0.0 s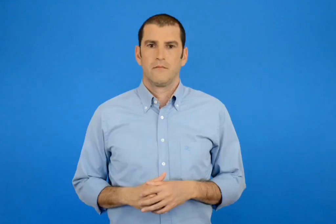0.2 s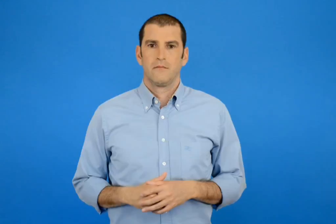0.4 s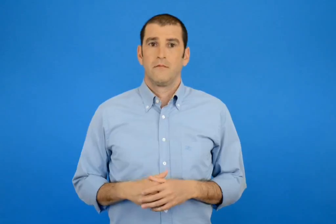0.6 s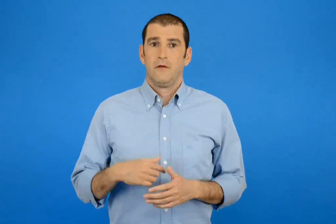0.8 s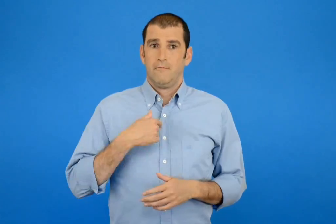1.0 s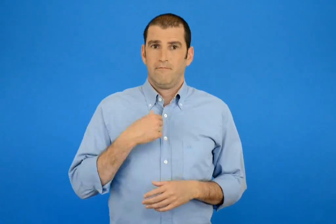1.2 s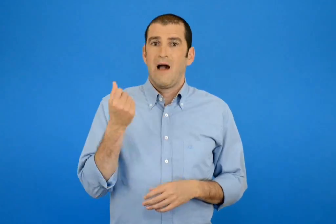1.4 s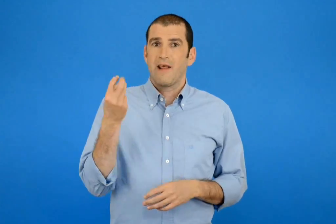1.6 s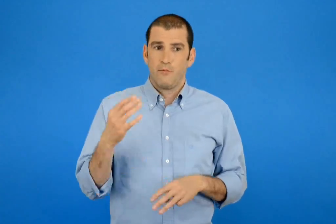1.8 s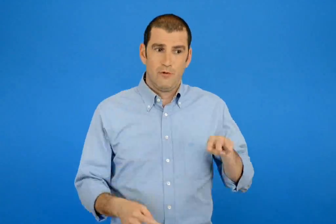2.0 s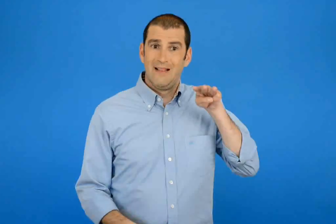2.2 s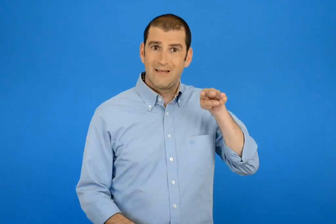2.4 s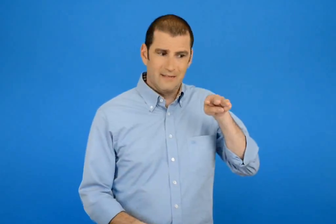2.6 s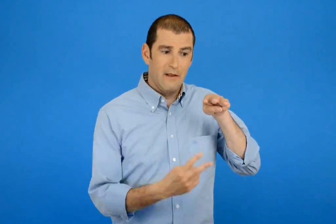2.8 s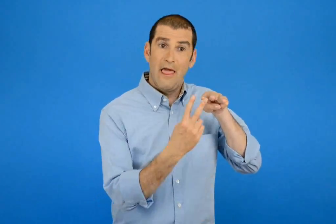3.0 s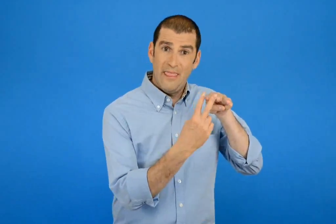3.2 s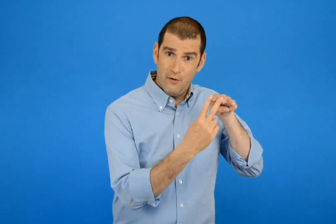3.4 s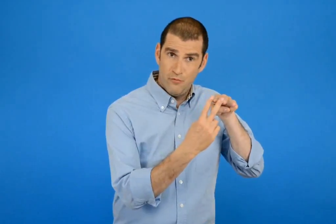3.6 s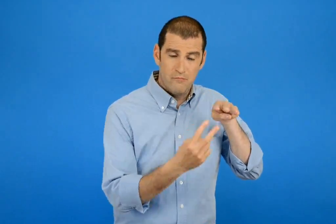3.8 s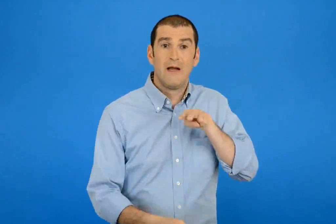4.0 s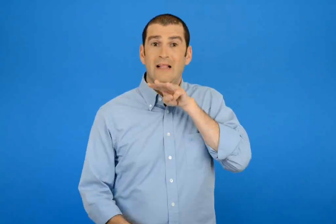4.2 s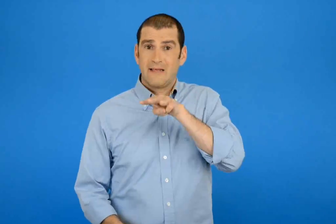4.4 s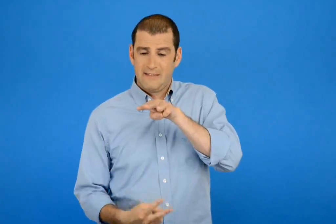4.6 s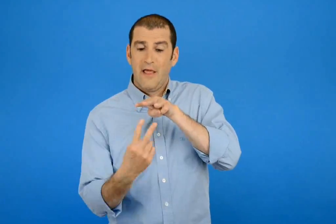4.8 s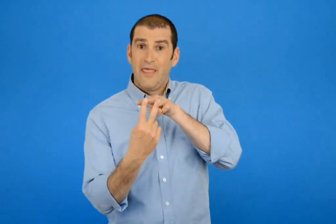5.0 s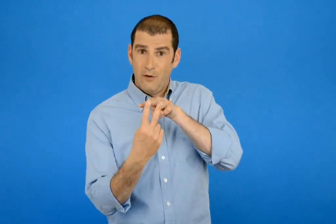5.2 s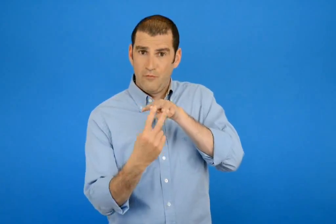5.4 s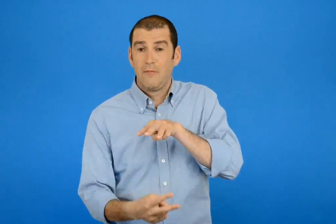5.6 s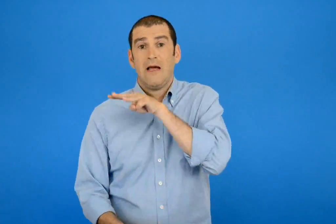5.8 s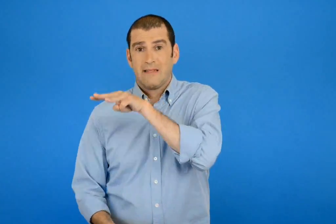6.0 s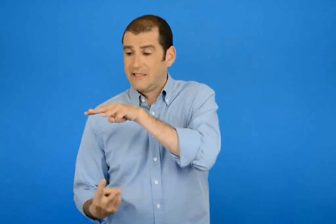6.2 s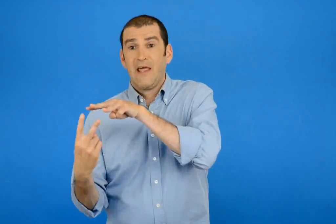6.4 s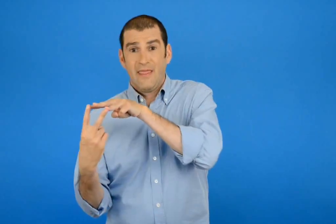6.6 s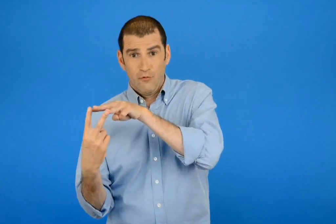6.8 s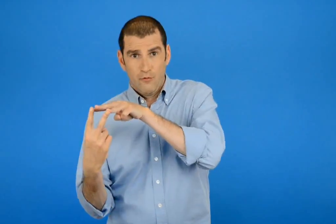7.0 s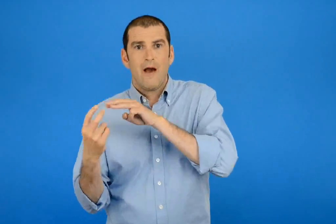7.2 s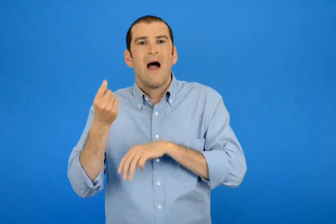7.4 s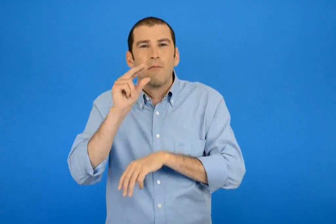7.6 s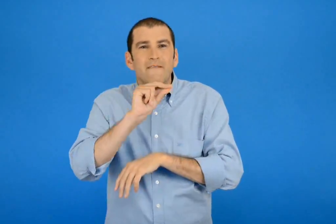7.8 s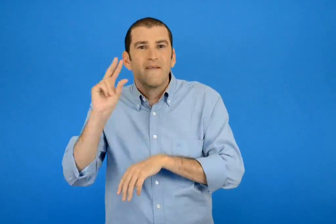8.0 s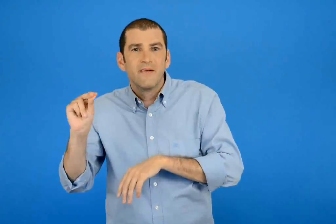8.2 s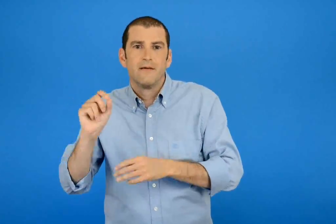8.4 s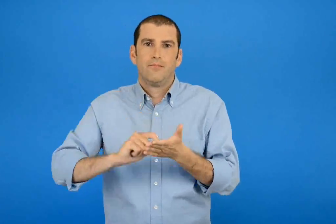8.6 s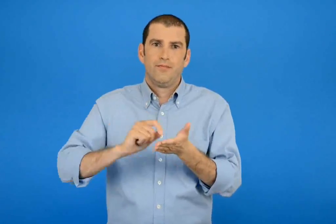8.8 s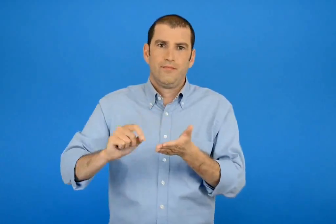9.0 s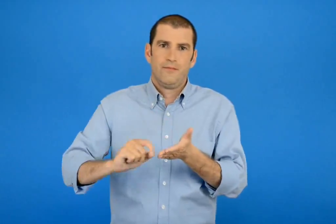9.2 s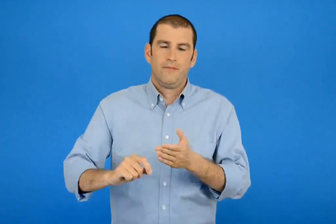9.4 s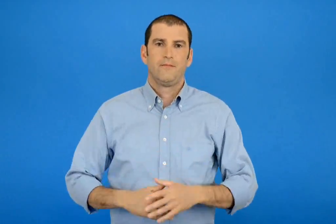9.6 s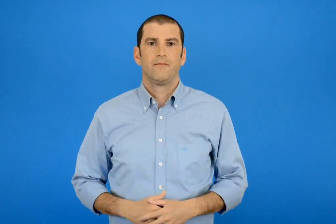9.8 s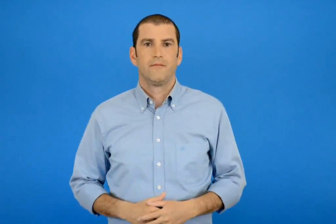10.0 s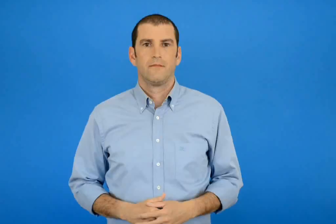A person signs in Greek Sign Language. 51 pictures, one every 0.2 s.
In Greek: φτιάχνω τρεις αριθμούς που έχουν δύο ιδιά ψηφιά
